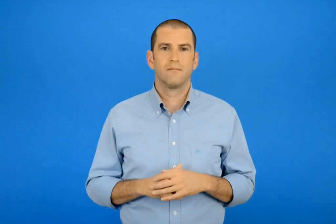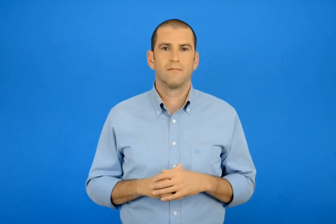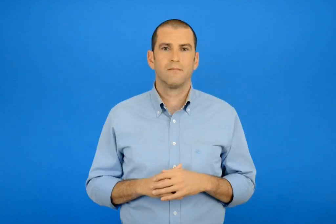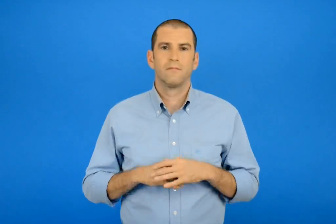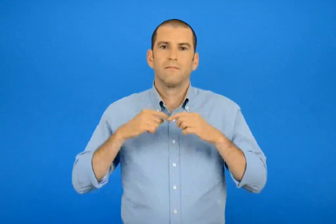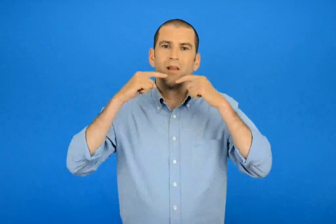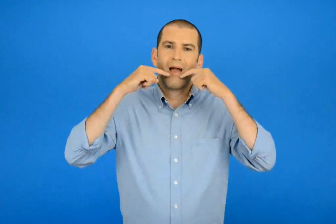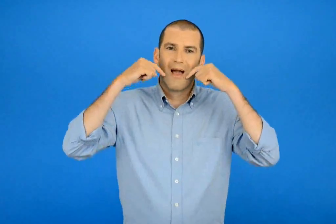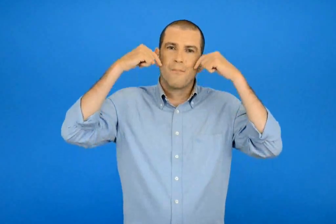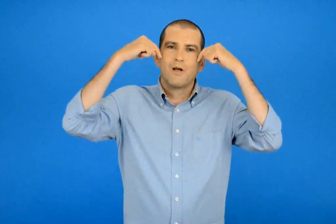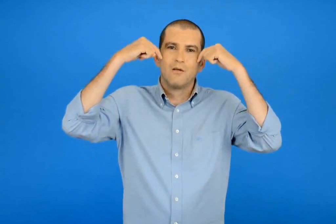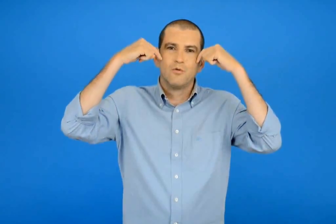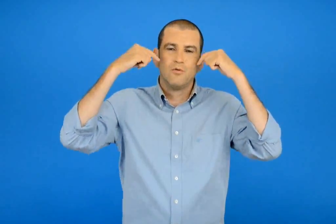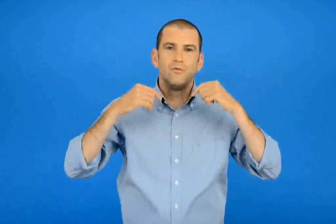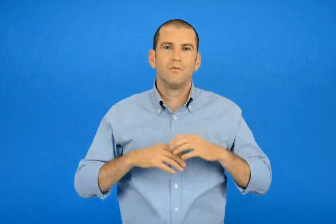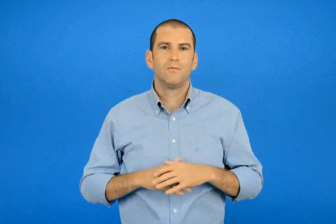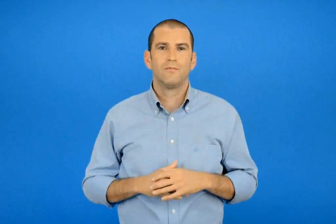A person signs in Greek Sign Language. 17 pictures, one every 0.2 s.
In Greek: χαμογελαστός
